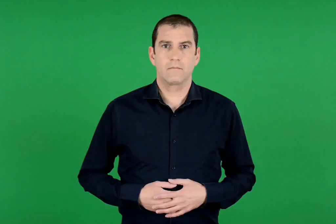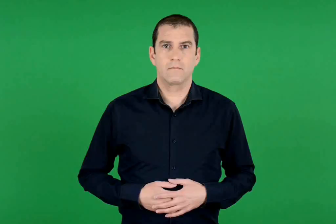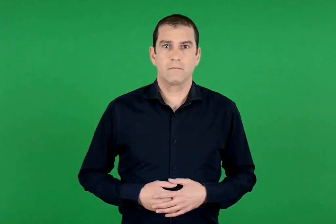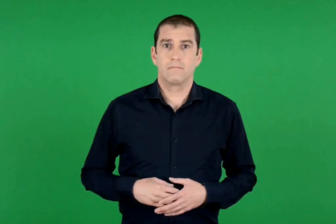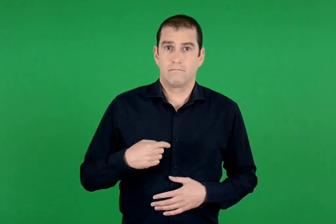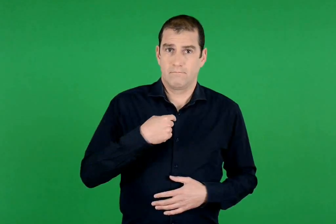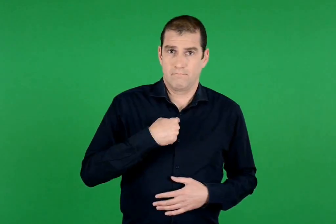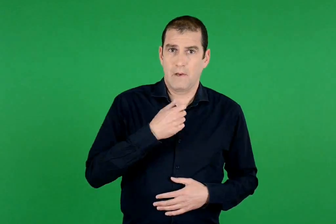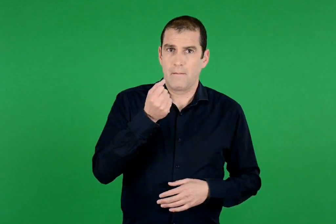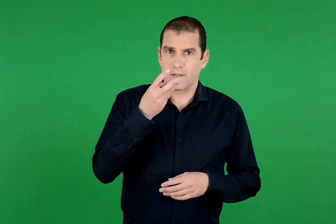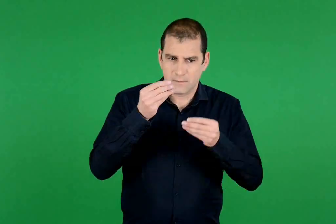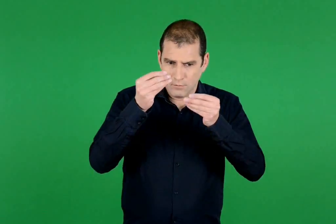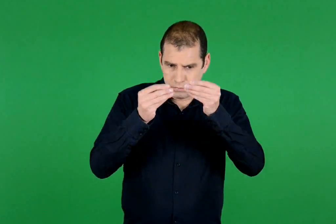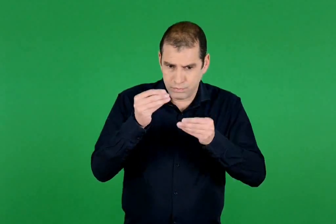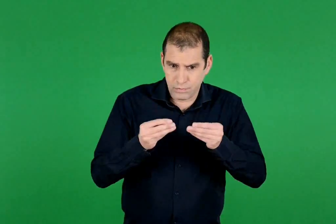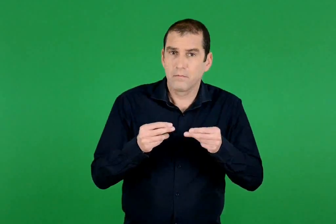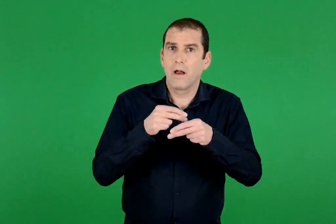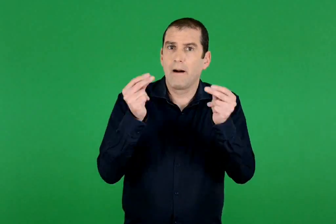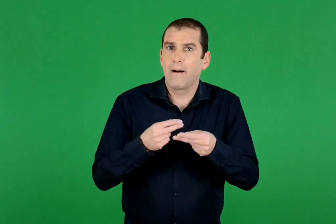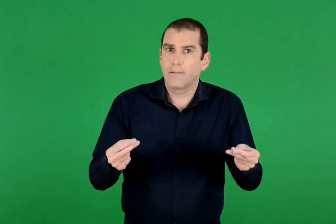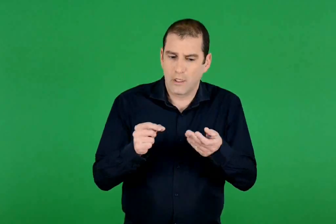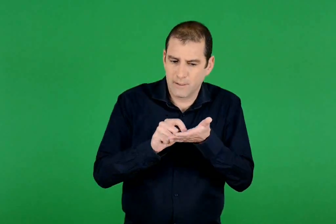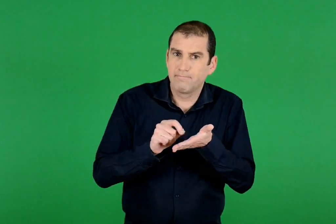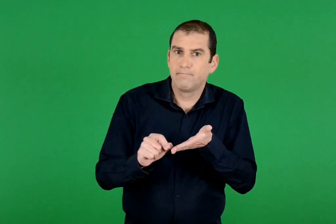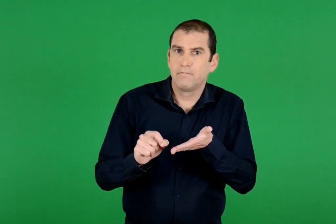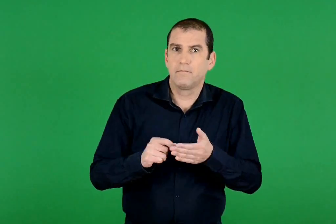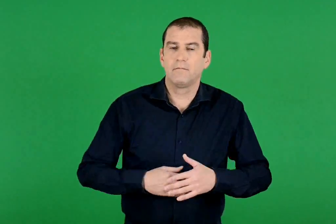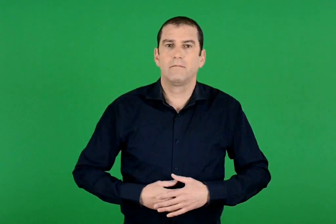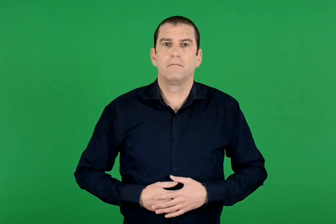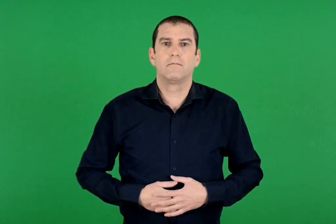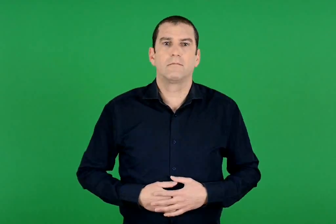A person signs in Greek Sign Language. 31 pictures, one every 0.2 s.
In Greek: κάνω την πράξη και γράφω το αποτέλεσμα
